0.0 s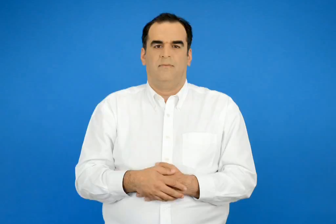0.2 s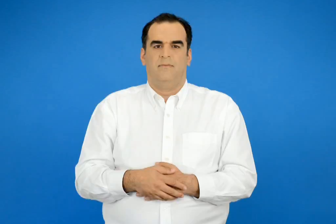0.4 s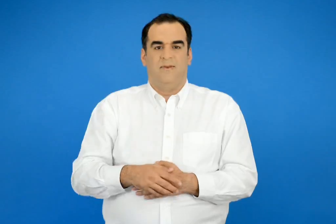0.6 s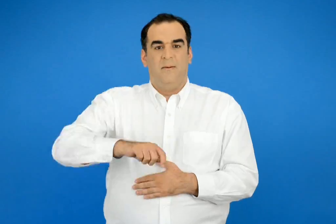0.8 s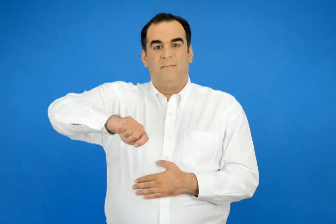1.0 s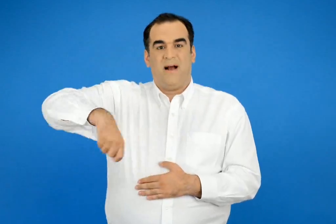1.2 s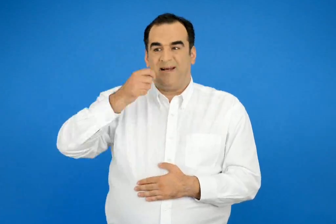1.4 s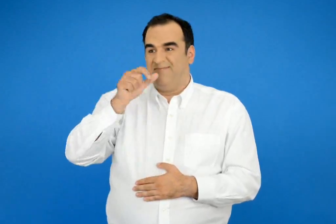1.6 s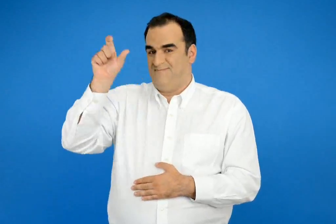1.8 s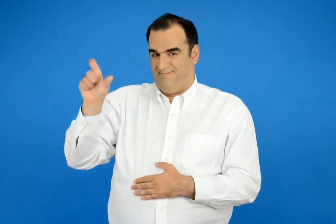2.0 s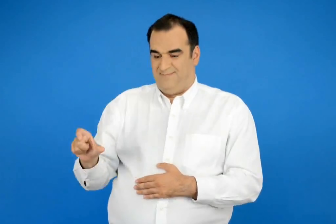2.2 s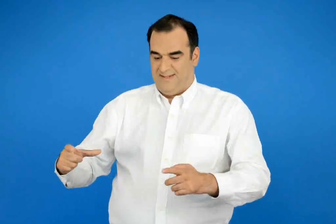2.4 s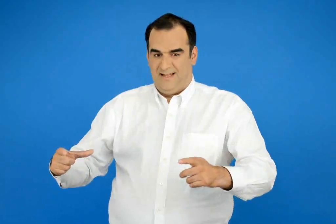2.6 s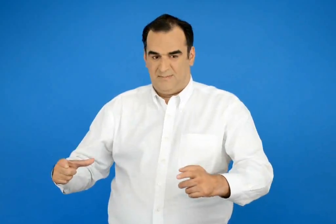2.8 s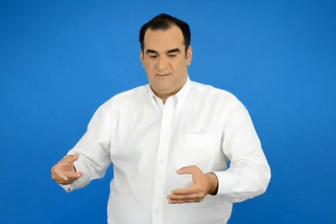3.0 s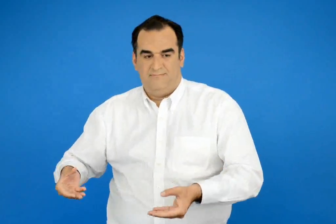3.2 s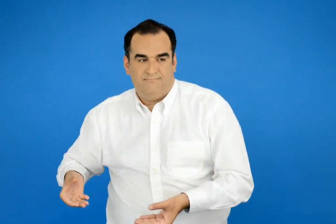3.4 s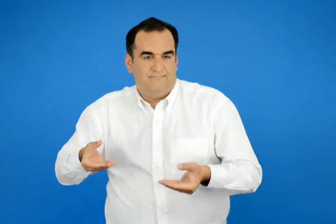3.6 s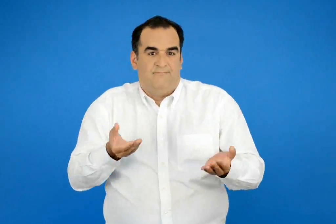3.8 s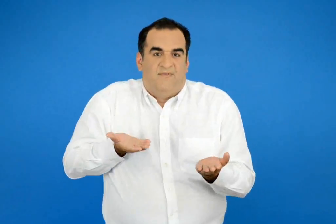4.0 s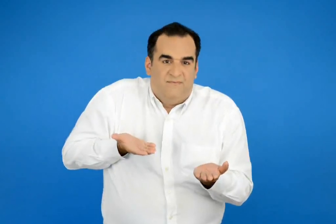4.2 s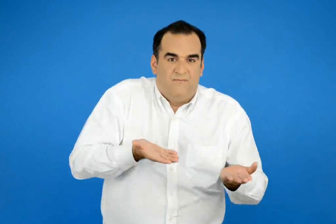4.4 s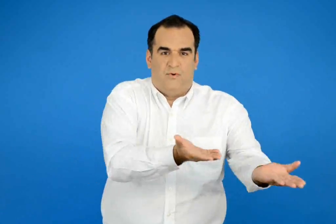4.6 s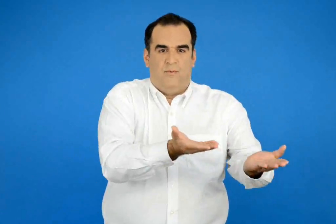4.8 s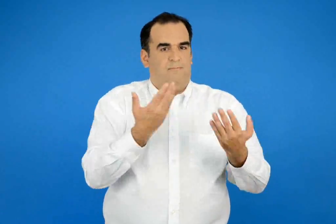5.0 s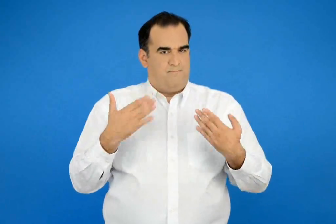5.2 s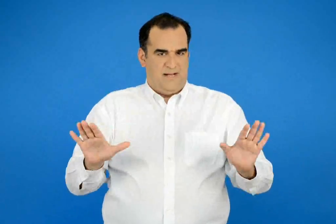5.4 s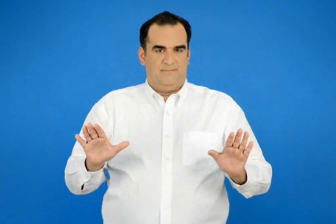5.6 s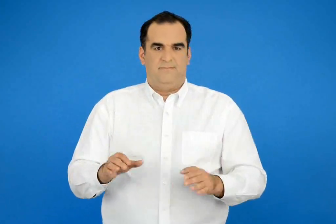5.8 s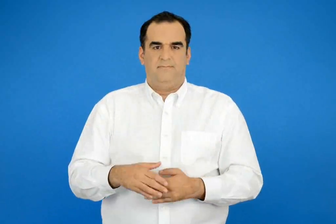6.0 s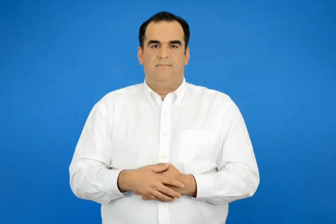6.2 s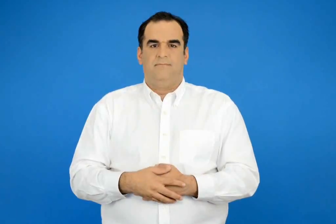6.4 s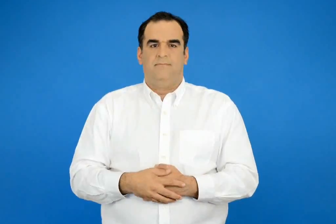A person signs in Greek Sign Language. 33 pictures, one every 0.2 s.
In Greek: ο μάγειρας έβαλε το ταψί στον φούρνο
